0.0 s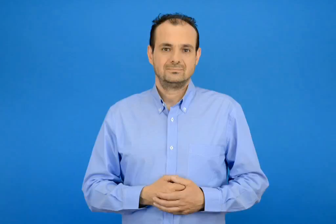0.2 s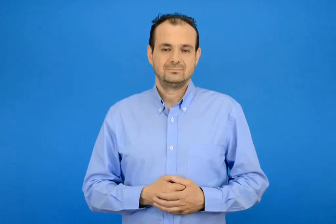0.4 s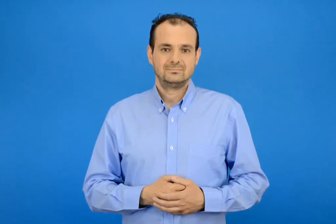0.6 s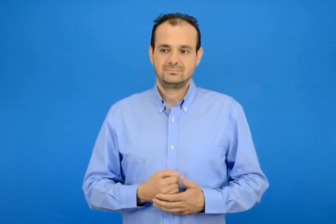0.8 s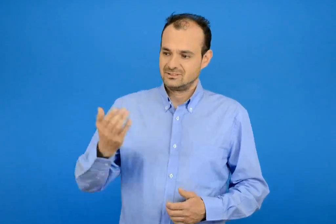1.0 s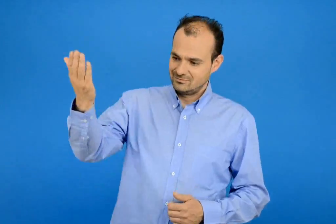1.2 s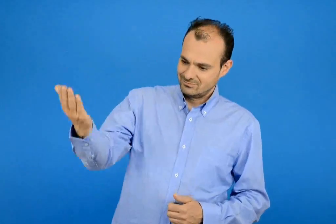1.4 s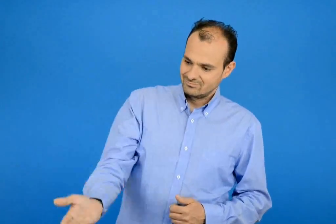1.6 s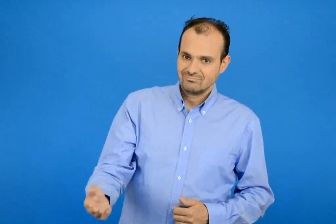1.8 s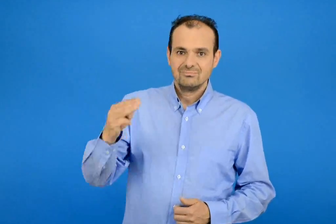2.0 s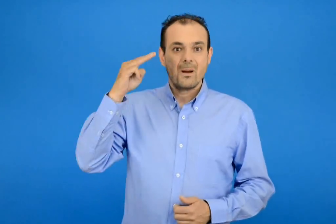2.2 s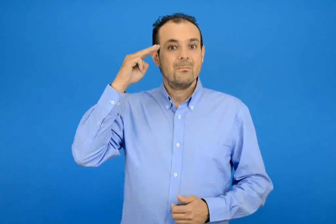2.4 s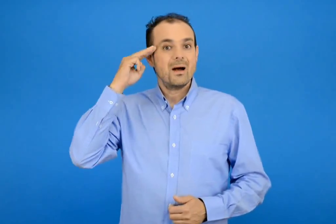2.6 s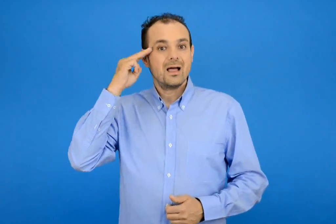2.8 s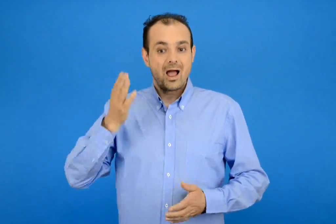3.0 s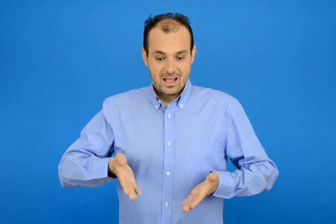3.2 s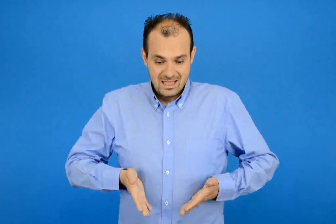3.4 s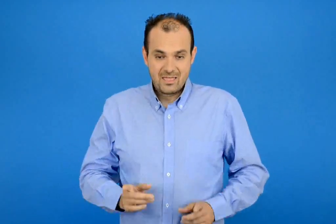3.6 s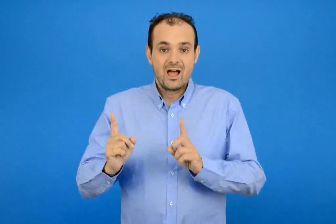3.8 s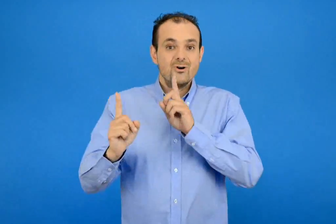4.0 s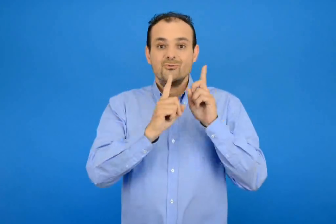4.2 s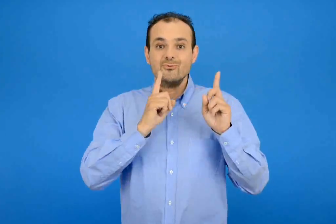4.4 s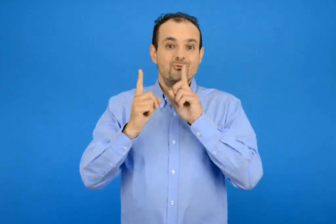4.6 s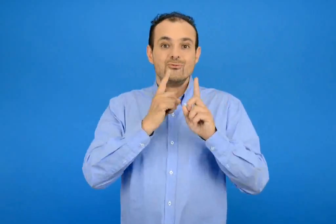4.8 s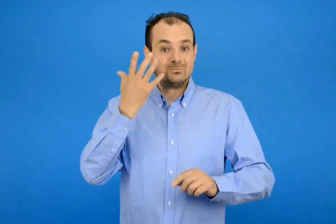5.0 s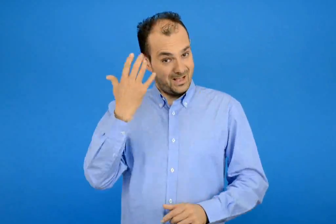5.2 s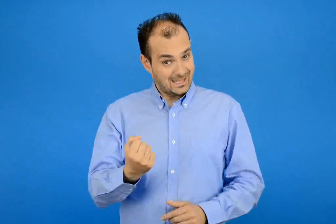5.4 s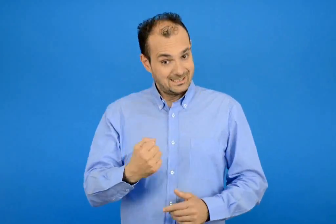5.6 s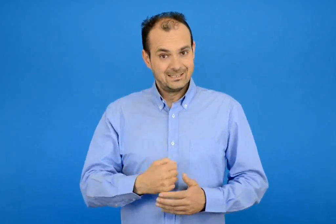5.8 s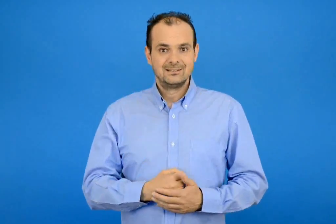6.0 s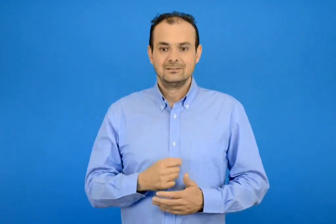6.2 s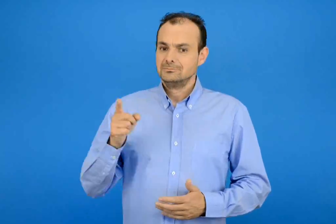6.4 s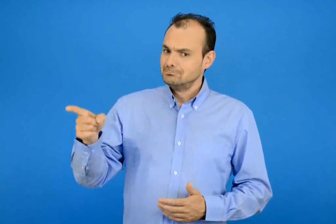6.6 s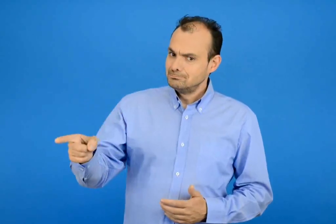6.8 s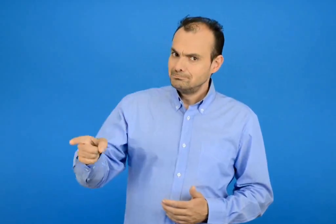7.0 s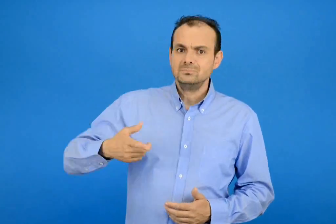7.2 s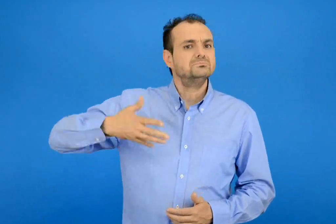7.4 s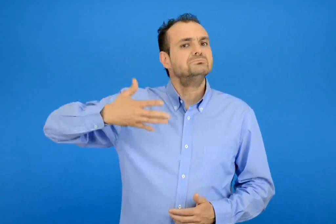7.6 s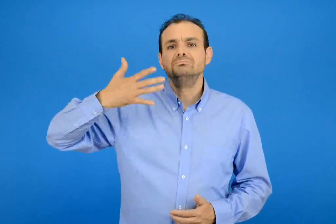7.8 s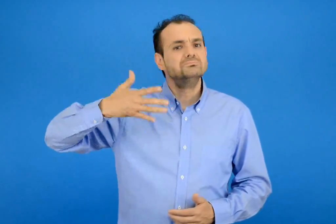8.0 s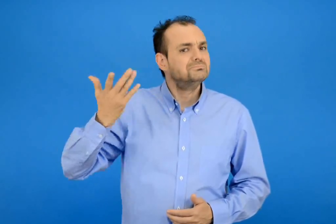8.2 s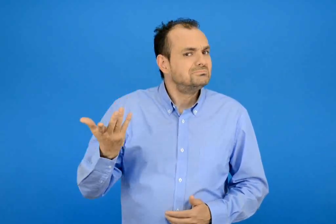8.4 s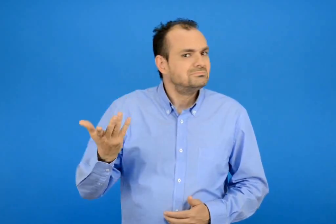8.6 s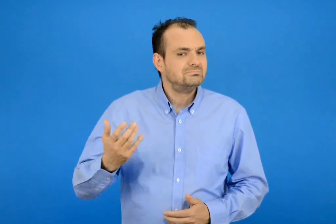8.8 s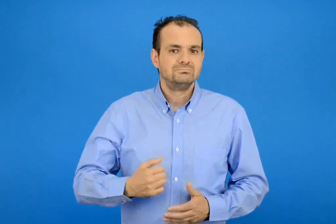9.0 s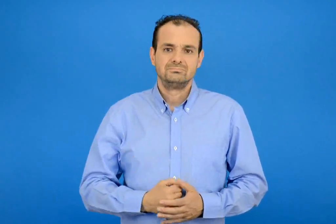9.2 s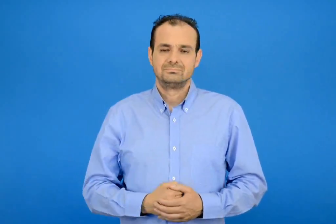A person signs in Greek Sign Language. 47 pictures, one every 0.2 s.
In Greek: η κυριά μαρία έχει γενέθλια ποσών ετών είναι ;
